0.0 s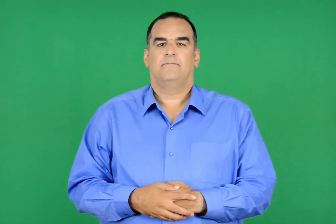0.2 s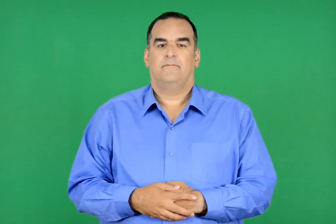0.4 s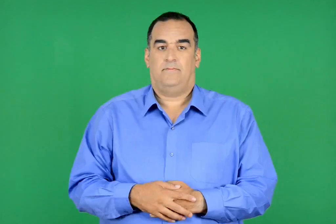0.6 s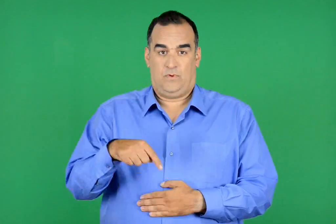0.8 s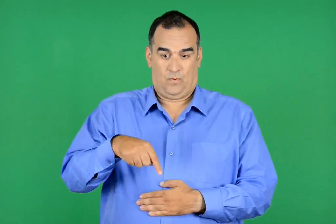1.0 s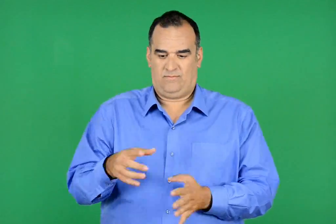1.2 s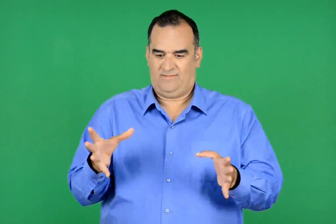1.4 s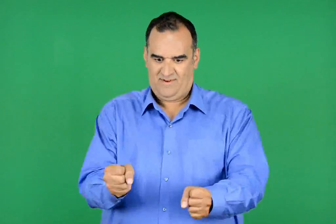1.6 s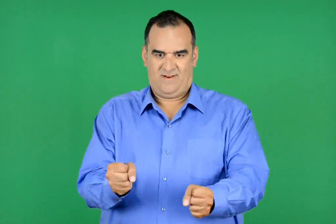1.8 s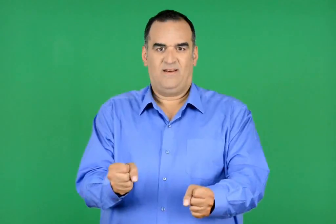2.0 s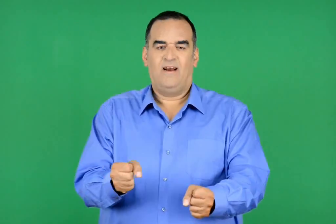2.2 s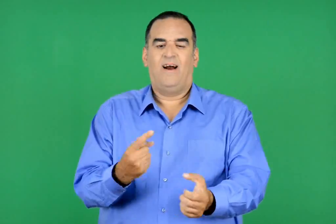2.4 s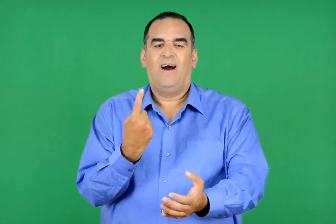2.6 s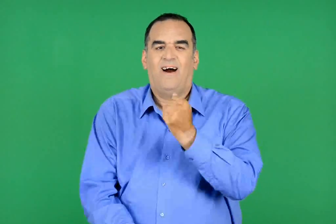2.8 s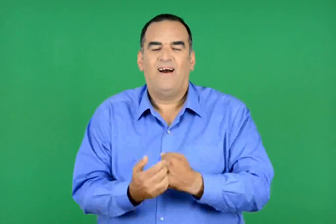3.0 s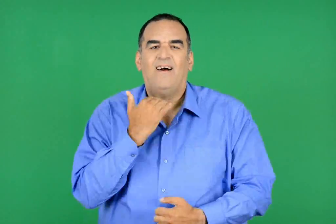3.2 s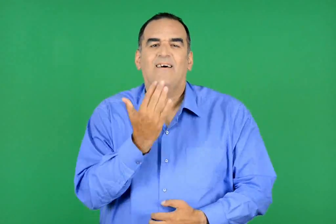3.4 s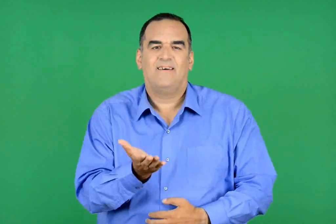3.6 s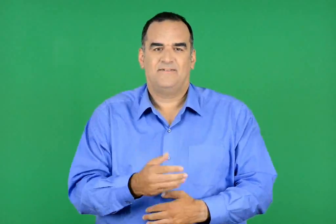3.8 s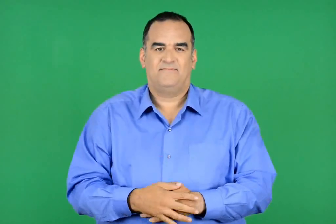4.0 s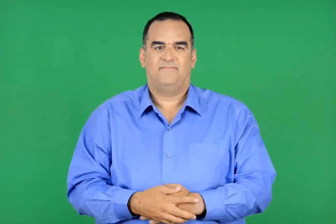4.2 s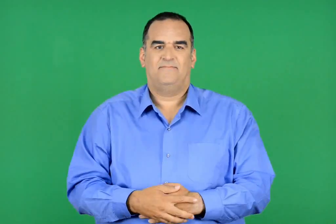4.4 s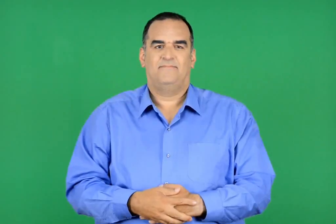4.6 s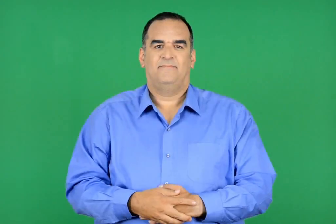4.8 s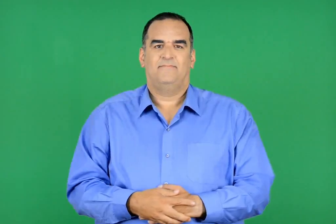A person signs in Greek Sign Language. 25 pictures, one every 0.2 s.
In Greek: τώρα που έπεσε στα χέρια µας , εύκολα δε γλιτώνει
